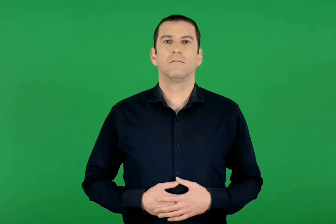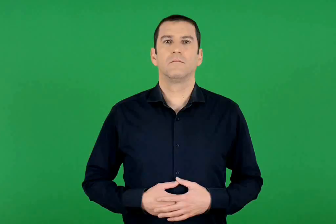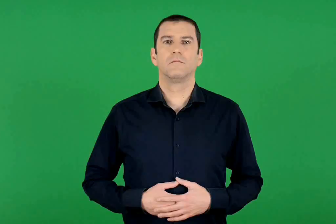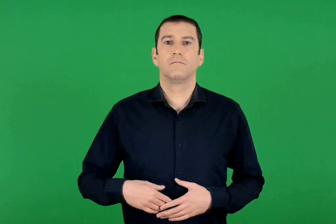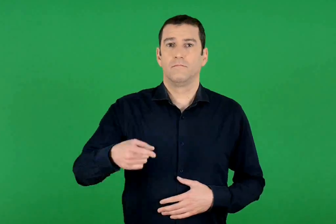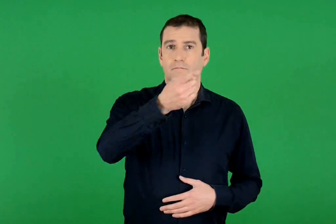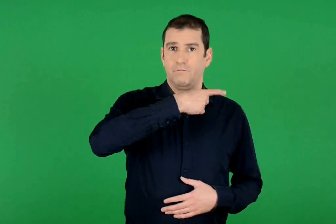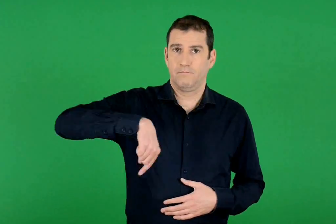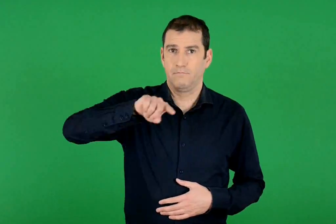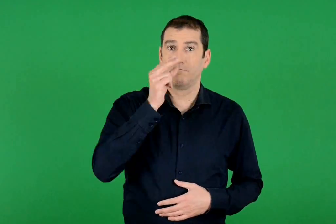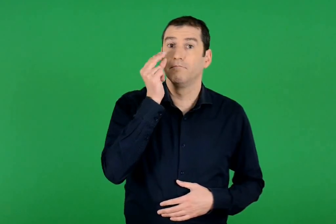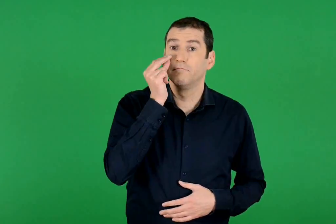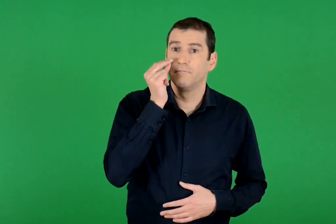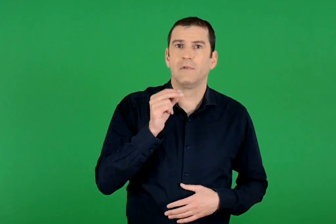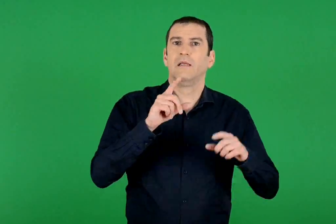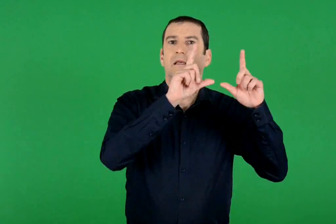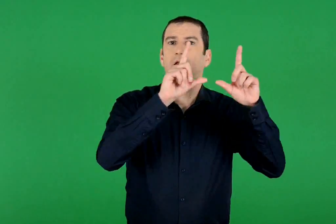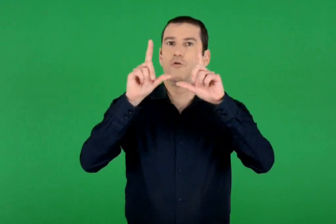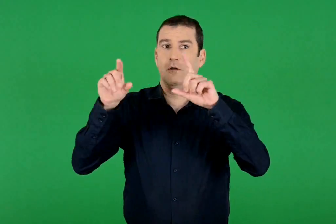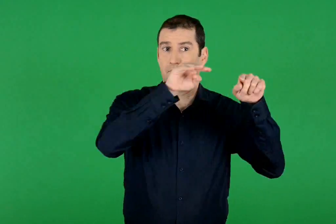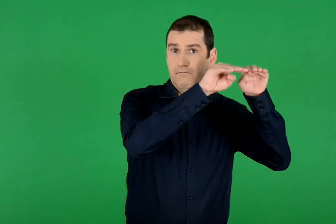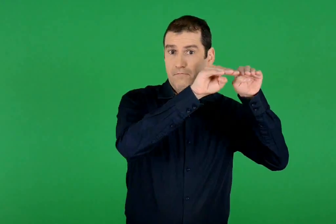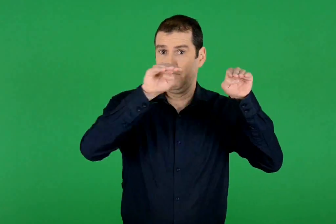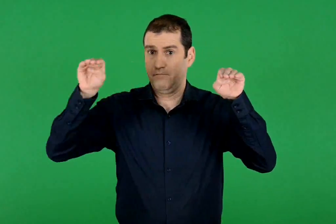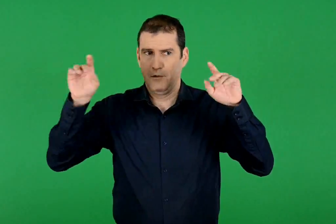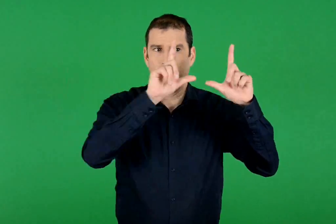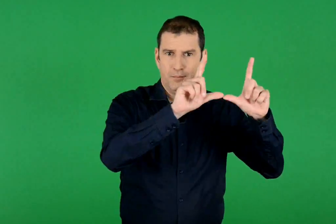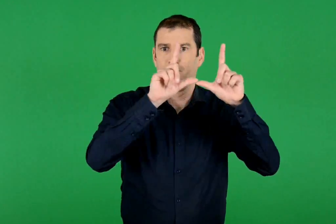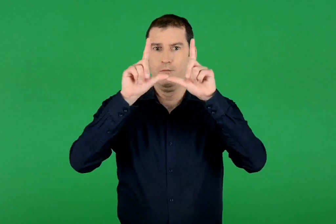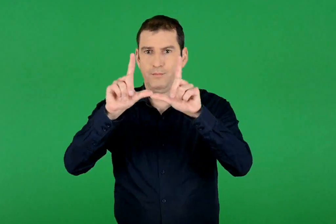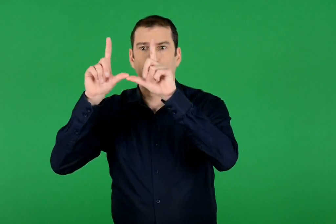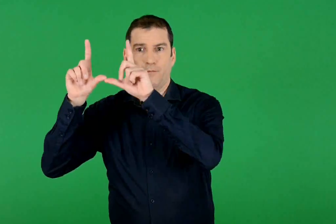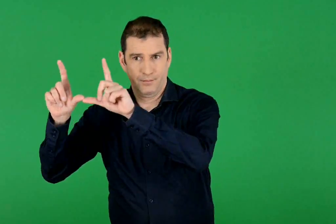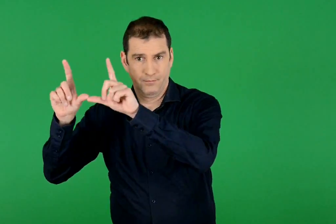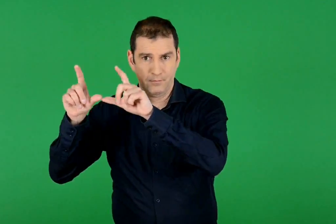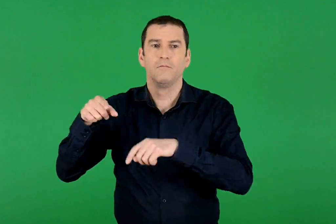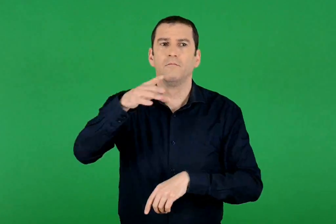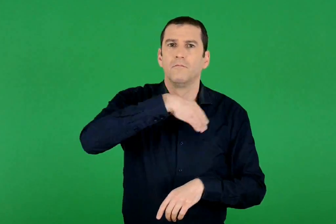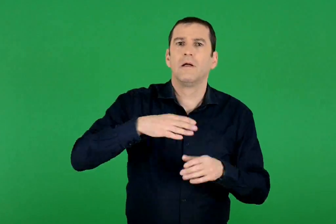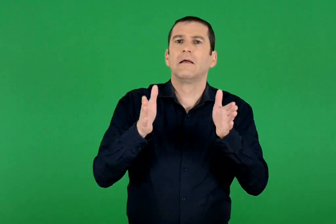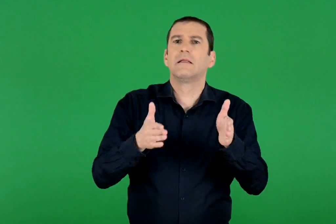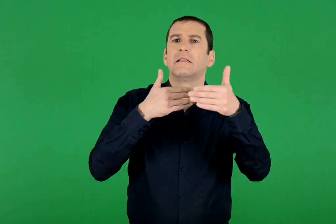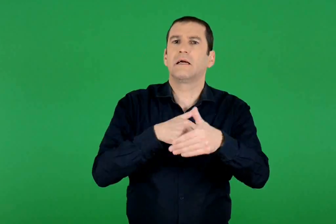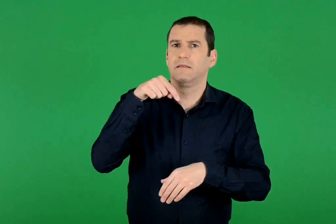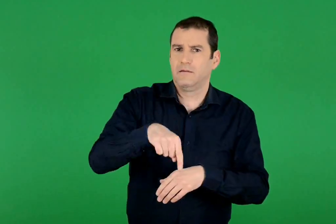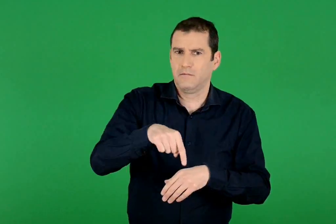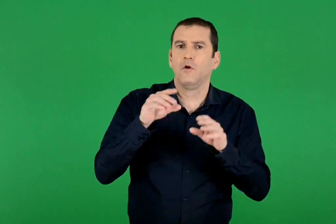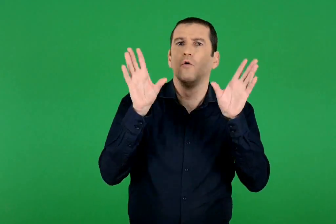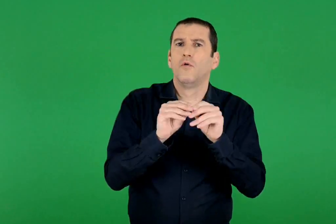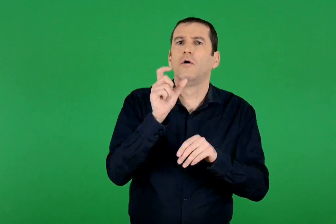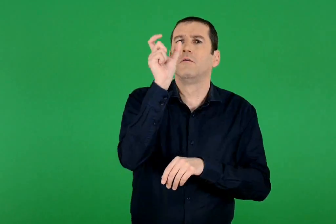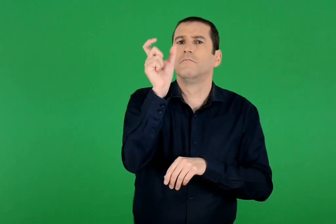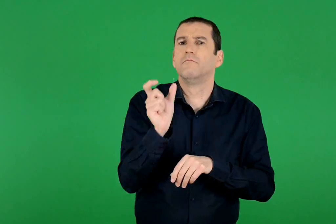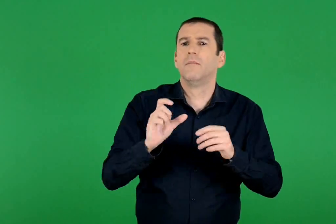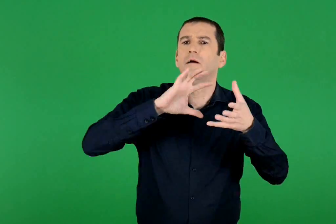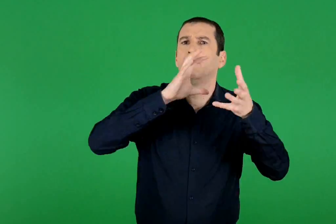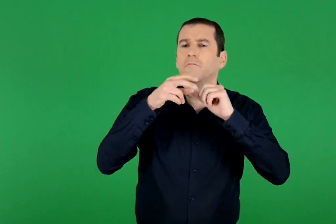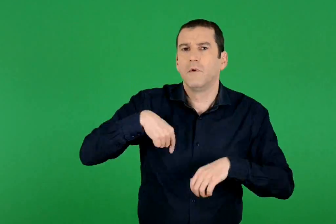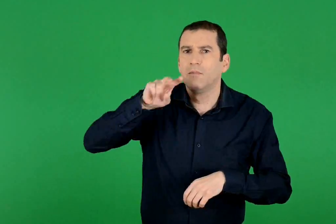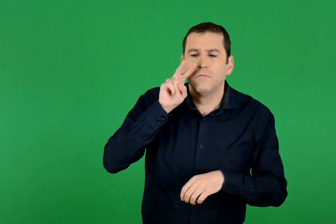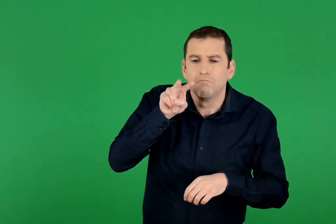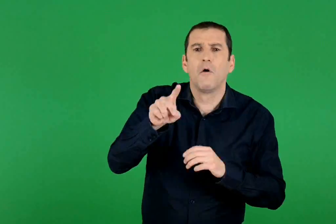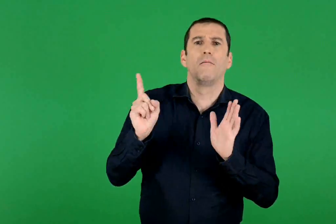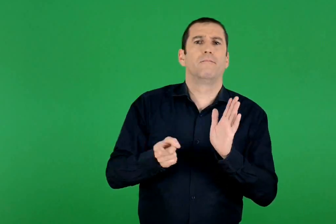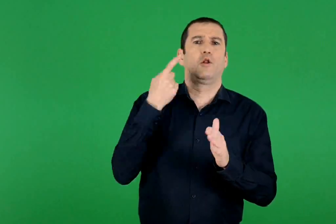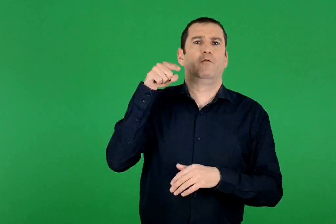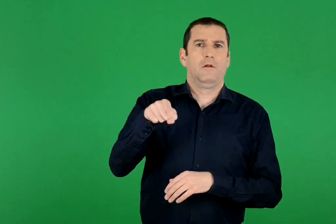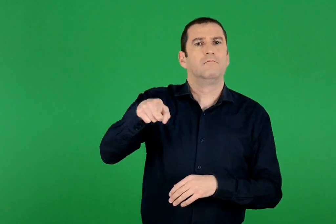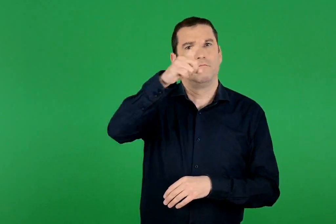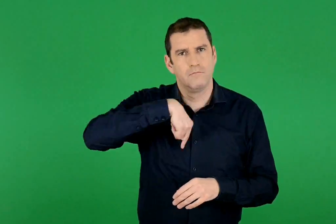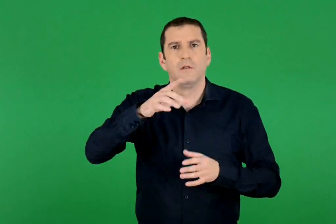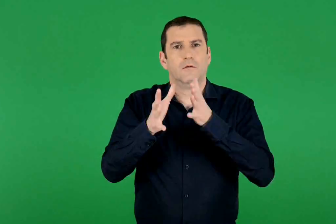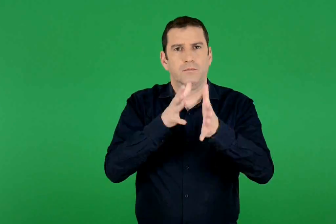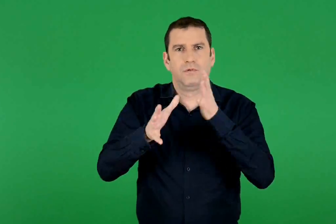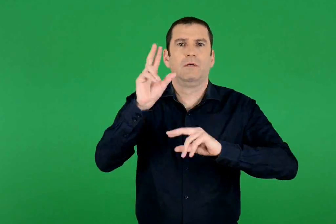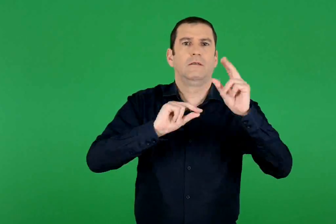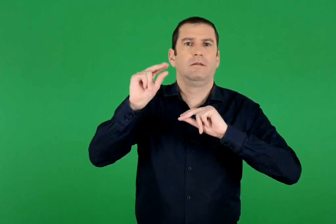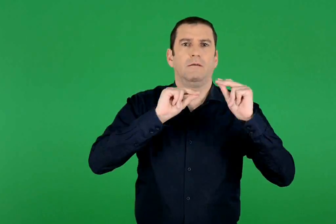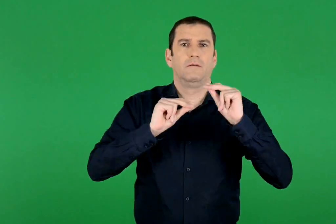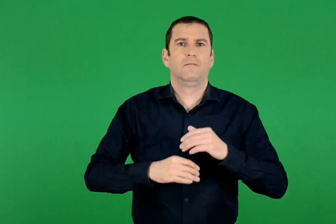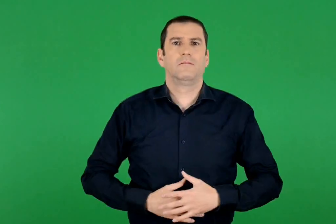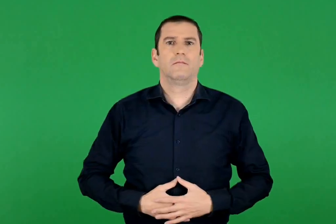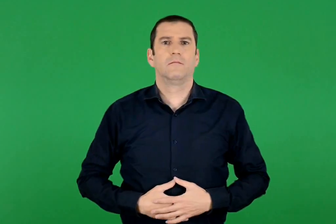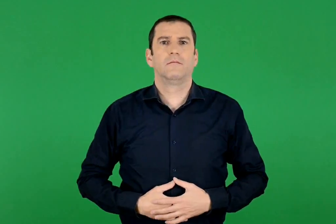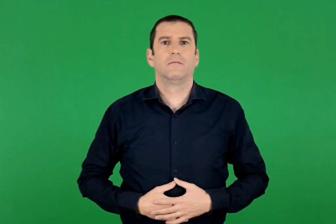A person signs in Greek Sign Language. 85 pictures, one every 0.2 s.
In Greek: παρατηρούμε οριζόντια τις εικόνες δηλαδή τη μία δίπλα στην άλλη και συζητάμε στην τάξη μας τους γεωγραφικούς όρους που βλέπουμε για πρώτη φορά
